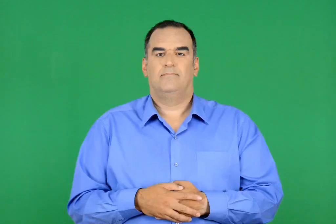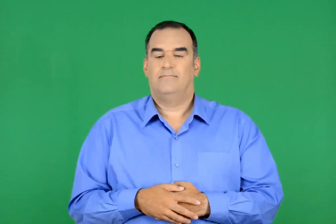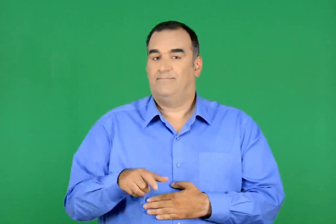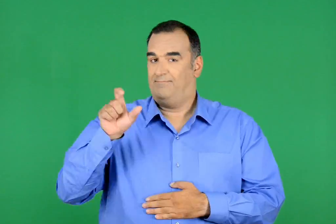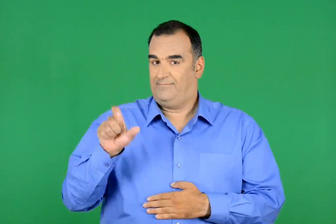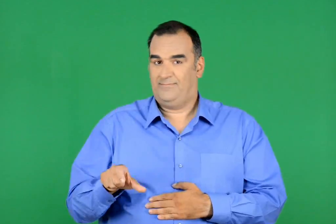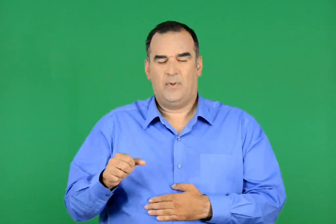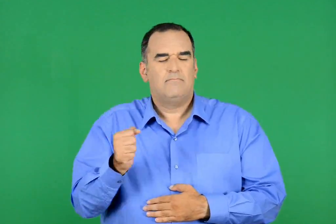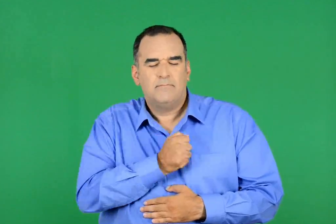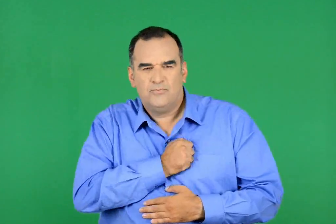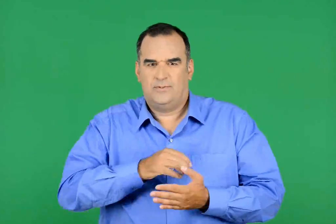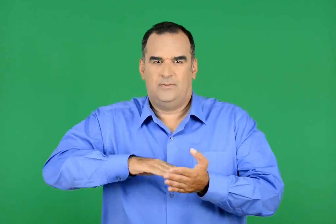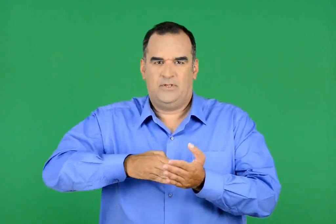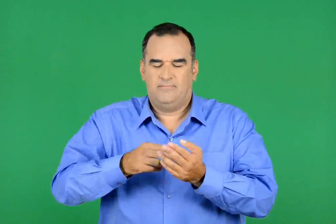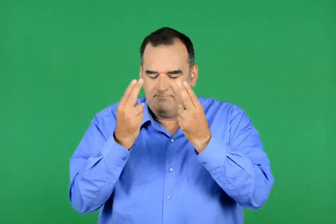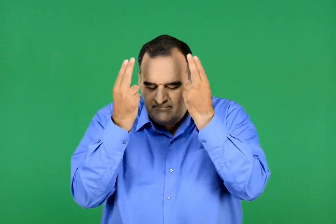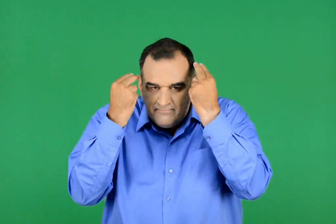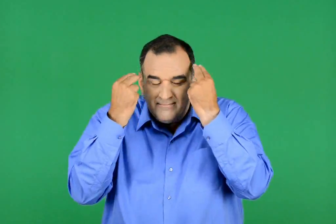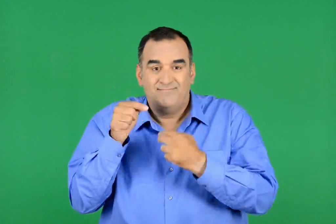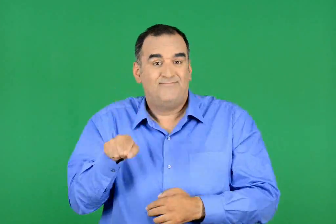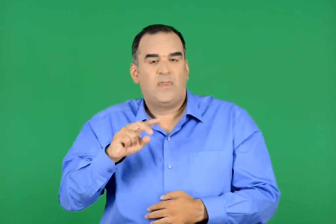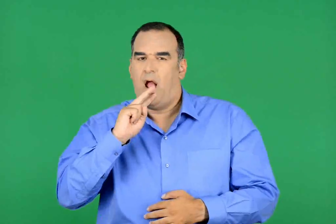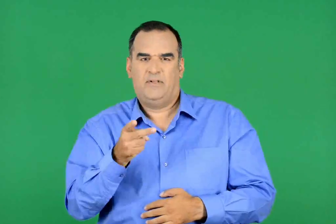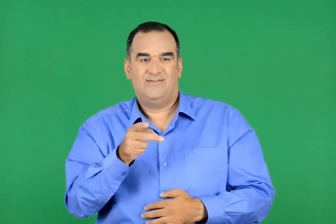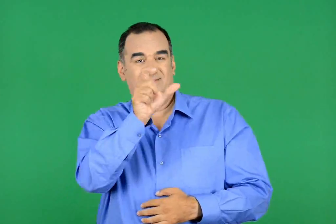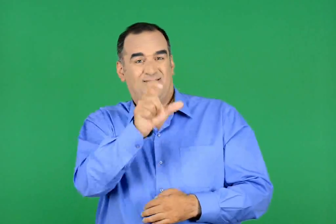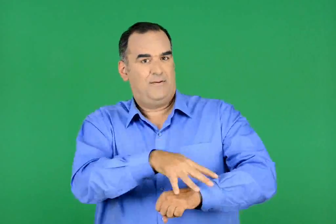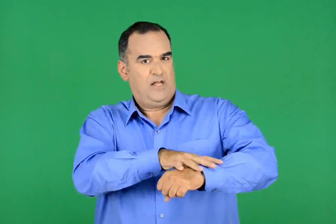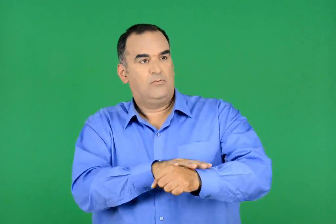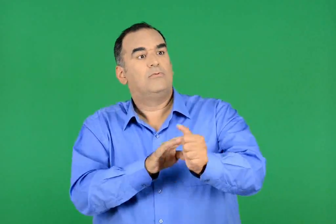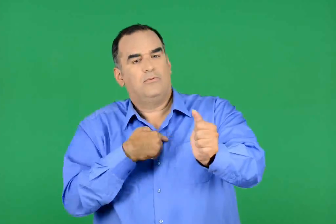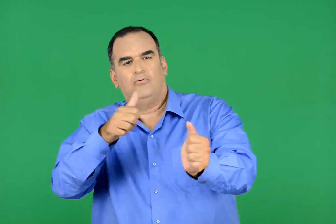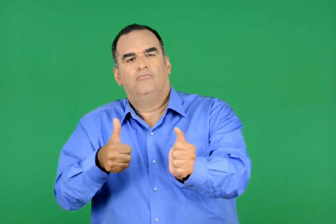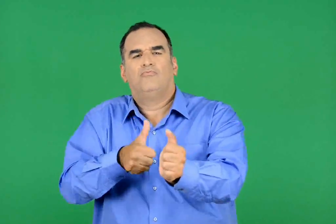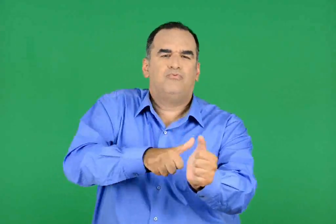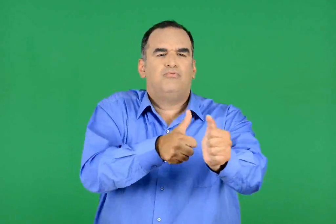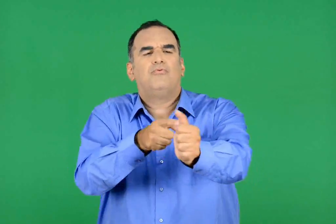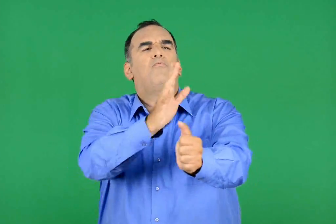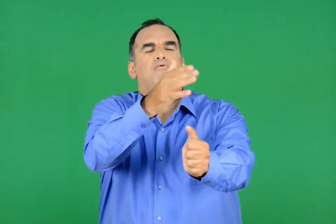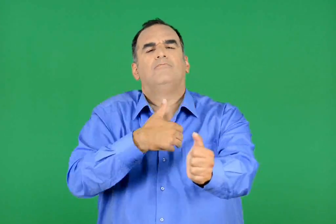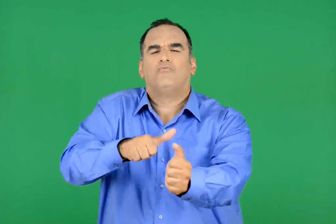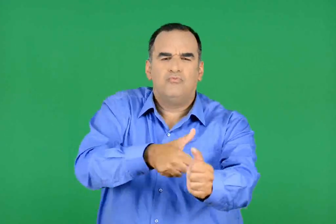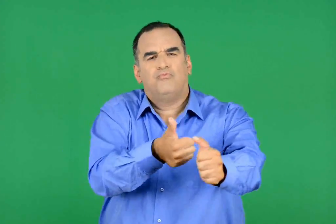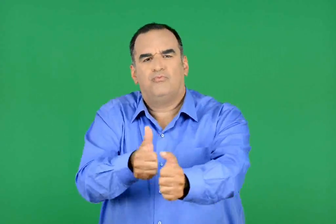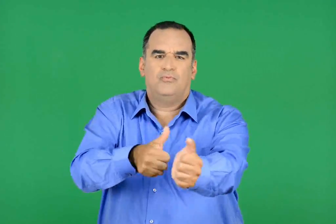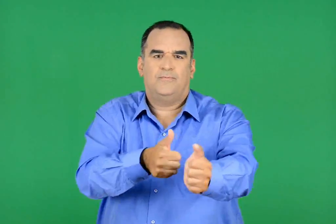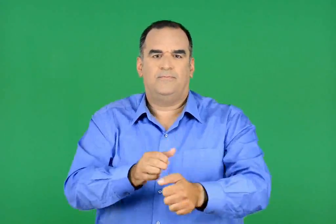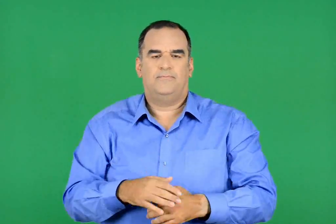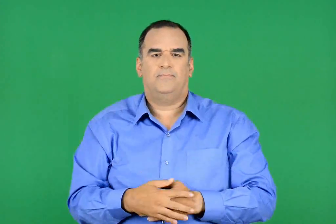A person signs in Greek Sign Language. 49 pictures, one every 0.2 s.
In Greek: εγώ πηγαίνω παντού όπου πηγαίνει ο κύριος , απάντησε ο πιστός υπηρέτης
